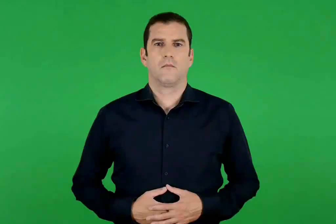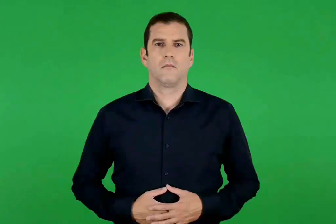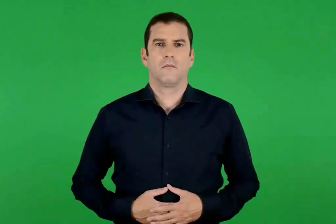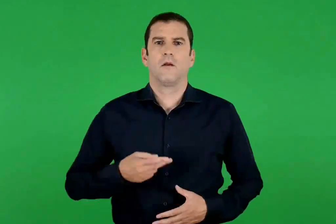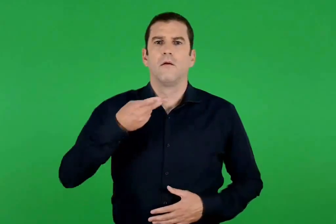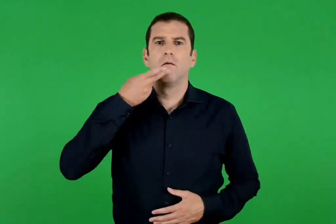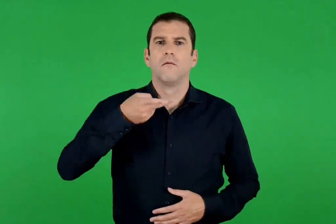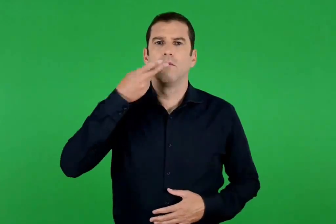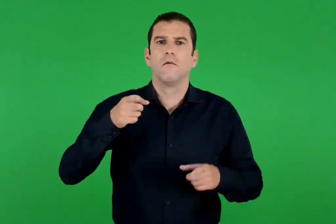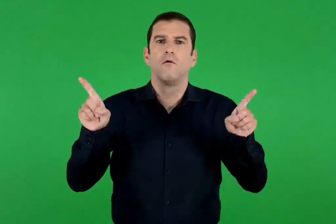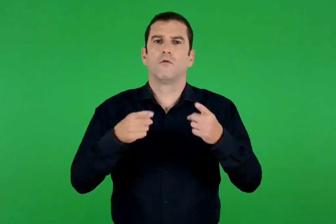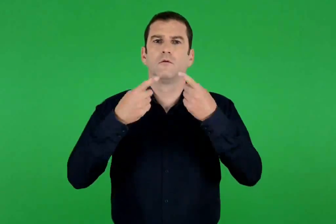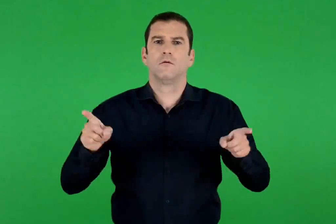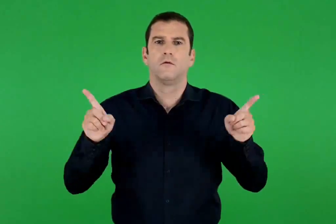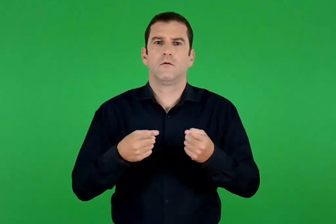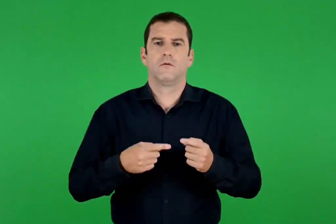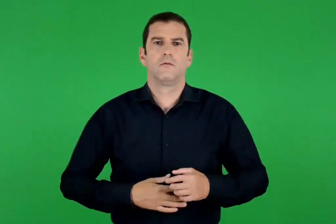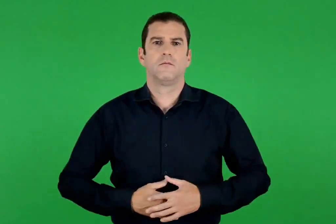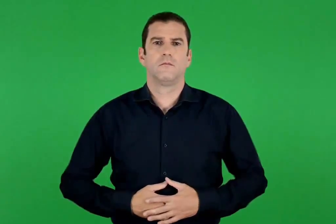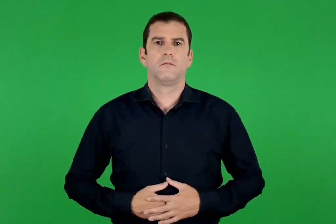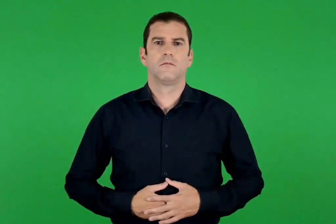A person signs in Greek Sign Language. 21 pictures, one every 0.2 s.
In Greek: δοξαστικό
